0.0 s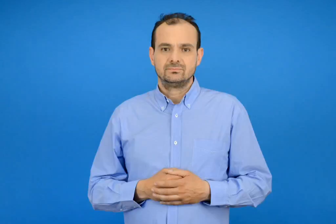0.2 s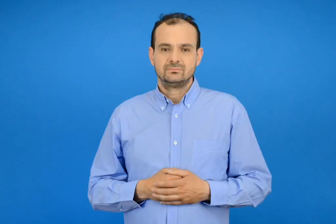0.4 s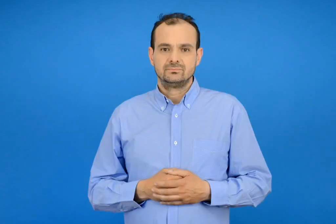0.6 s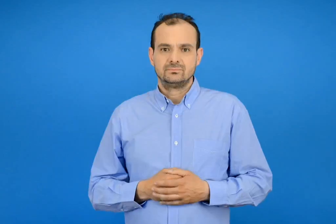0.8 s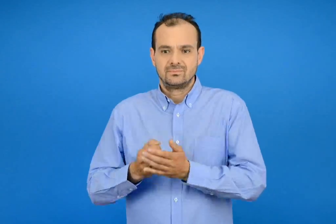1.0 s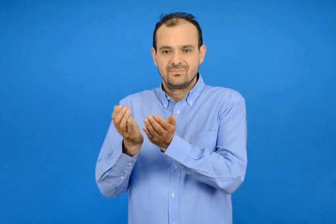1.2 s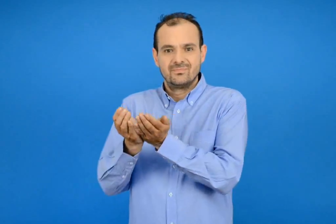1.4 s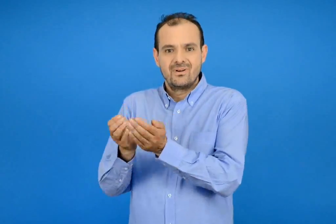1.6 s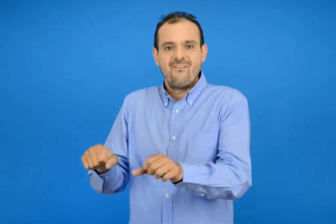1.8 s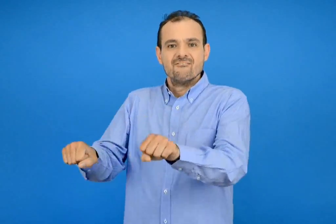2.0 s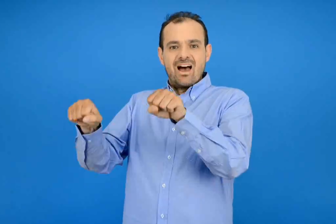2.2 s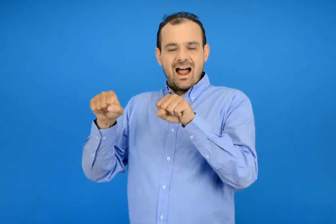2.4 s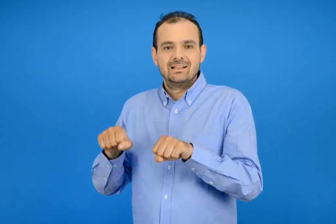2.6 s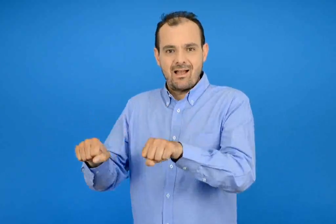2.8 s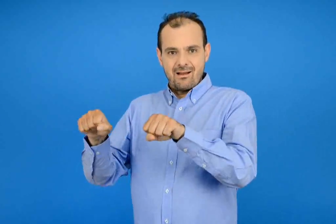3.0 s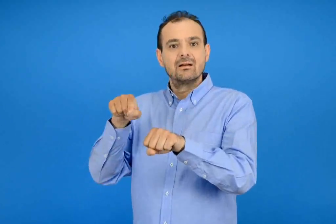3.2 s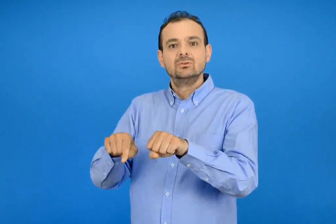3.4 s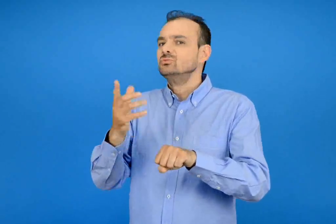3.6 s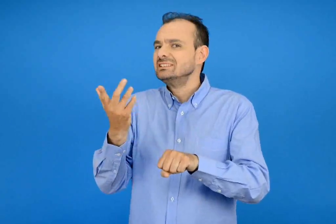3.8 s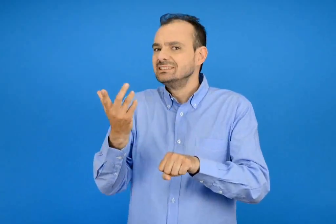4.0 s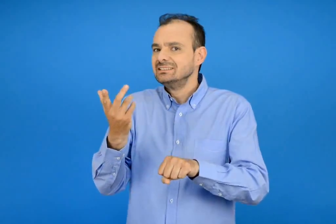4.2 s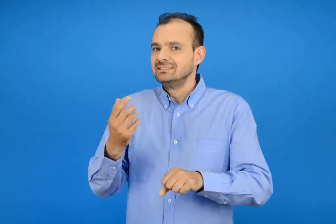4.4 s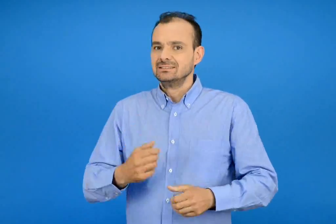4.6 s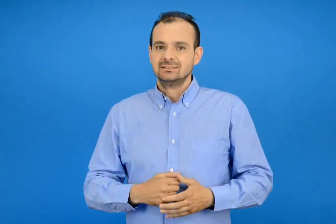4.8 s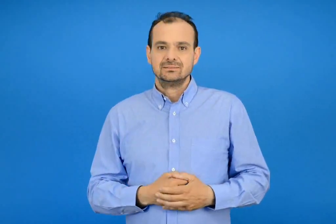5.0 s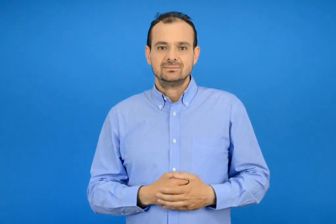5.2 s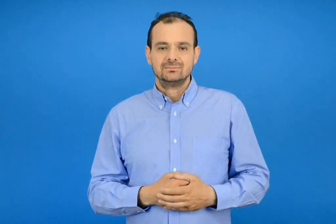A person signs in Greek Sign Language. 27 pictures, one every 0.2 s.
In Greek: τι είναι η βάρκα ;
